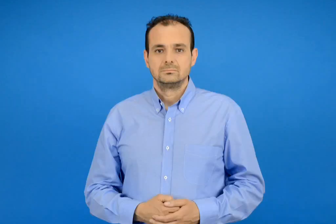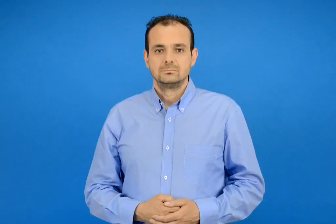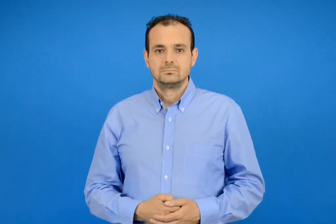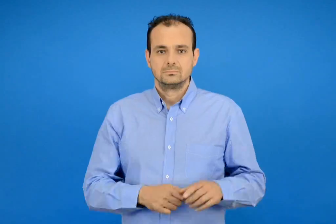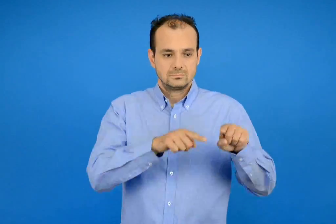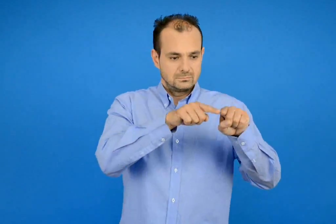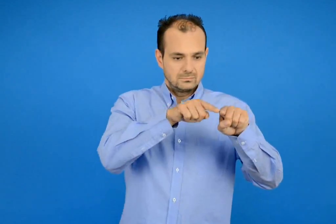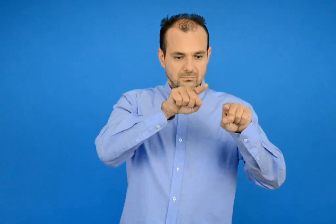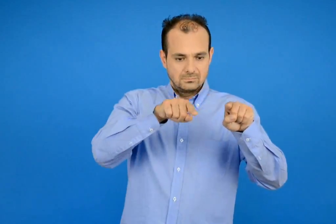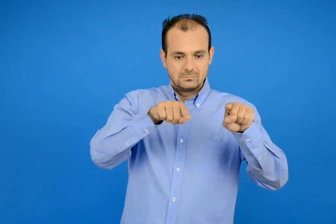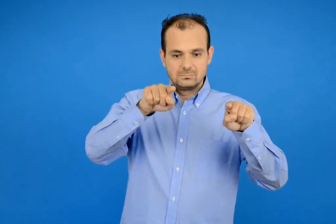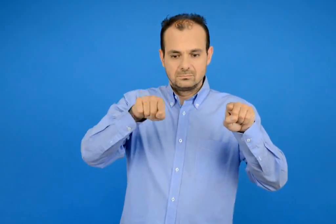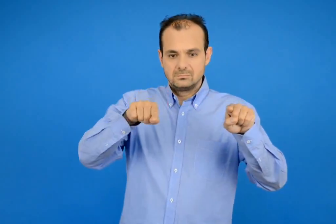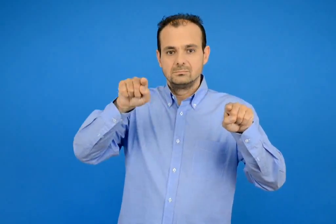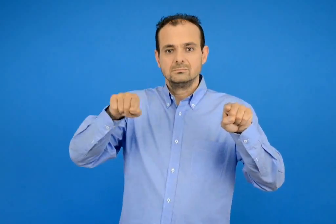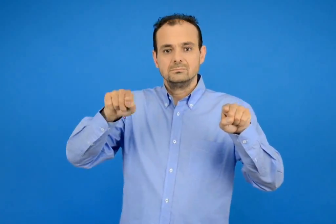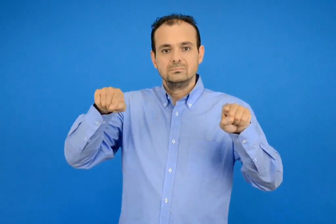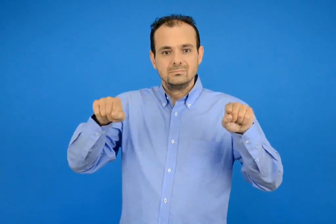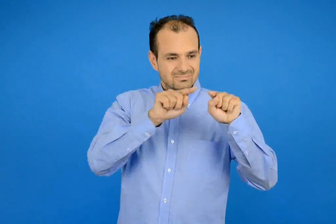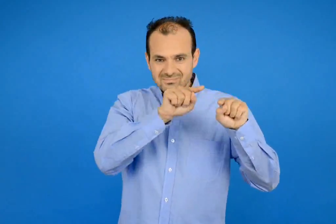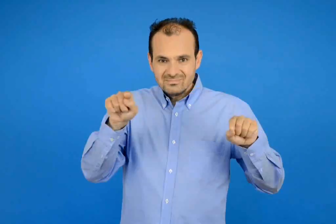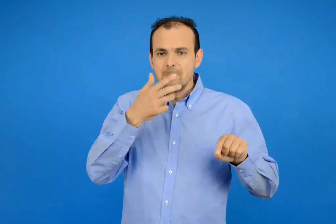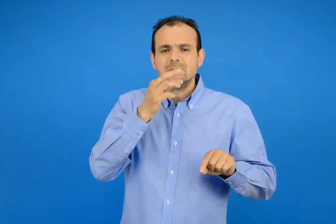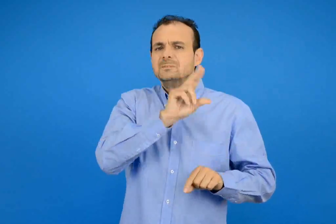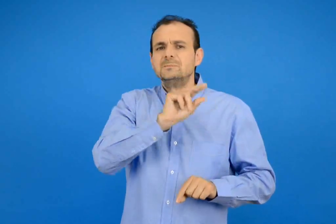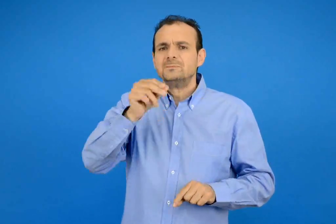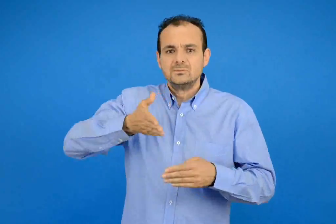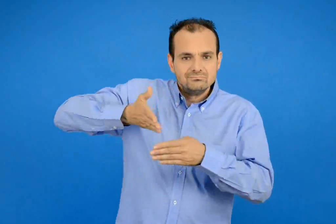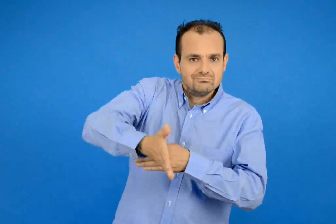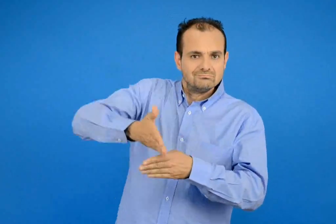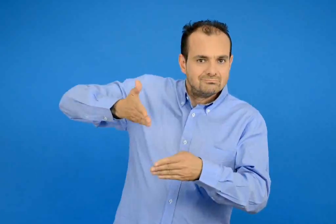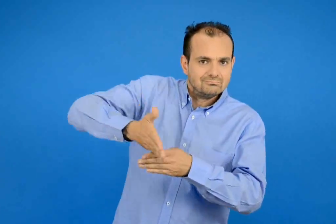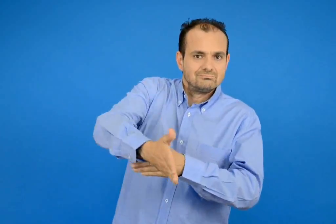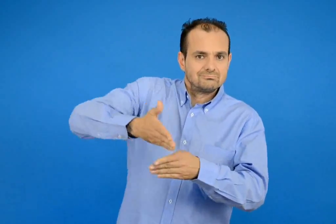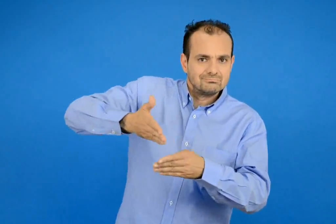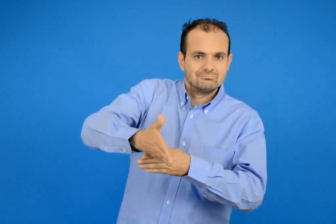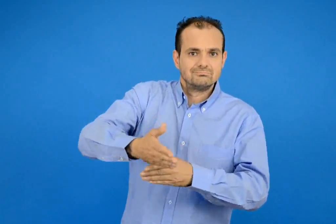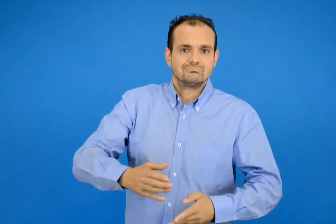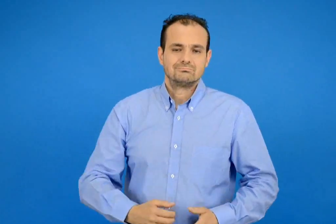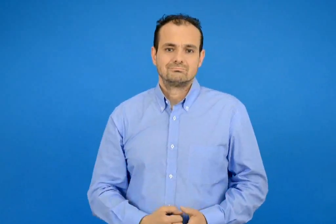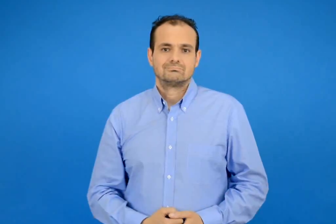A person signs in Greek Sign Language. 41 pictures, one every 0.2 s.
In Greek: γραμμή σαν πριόνι
